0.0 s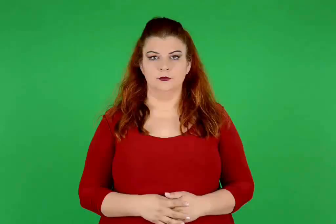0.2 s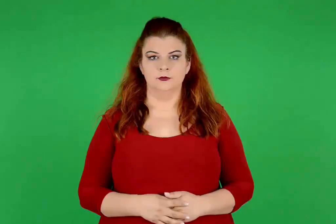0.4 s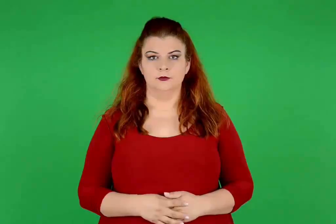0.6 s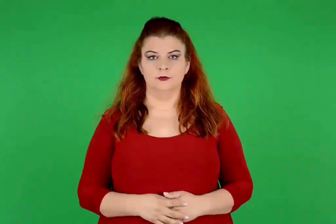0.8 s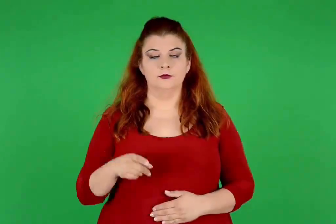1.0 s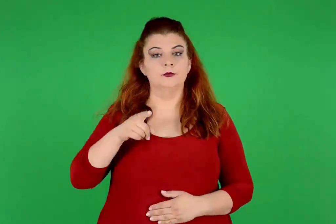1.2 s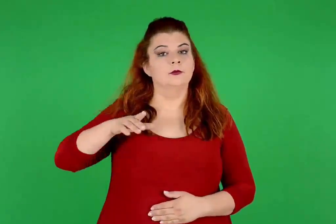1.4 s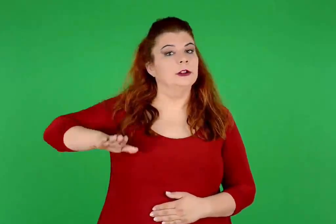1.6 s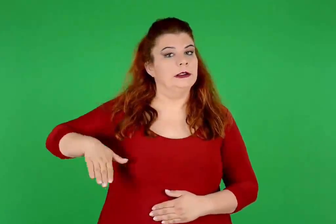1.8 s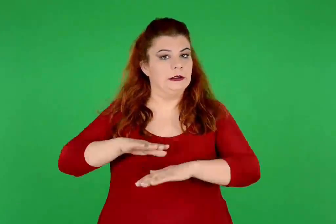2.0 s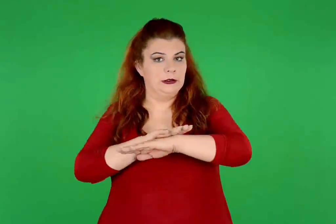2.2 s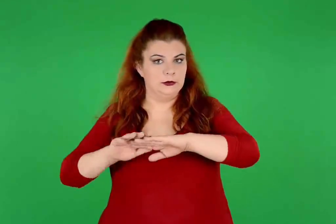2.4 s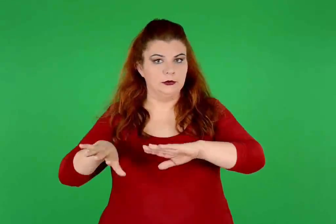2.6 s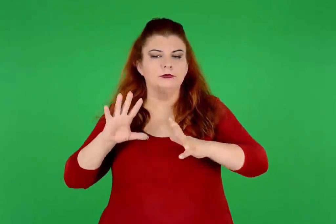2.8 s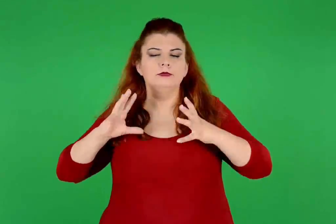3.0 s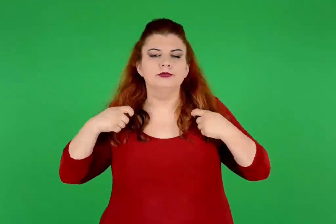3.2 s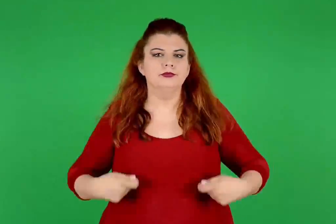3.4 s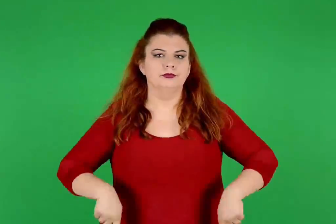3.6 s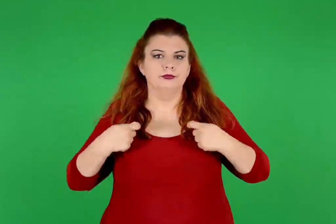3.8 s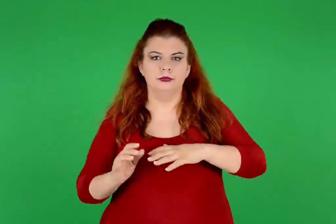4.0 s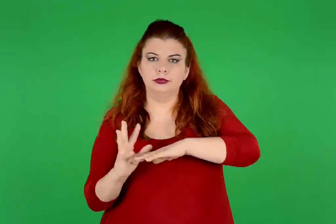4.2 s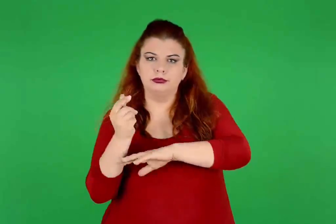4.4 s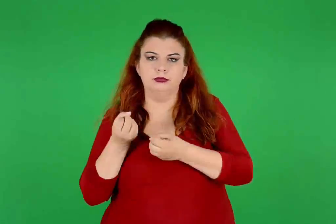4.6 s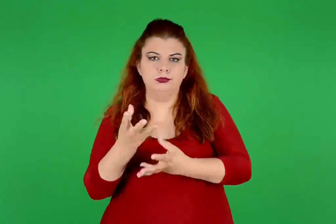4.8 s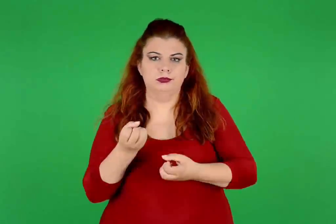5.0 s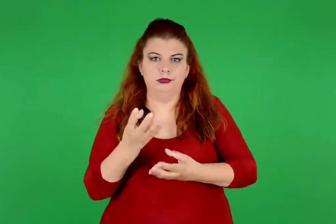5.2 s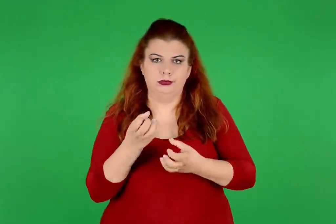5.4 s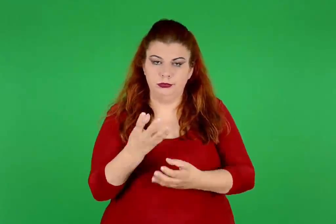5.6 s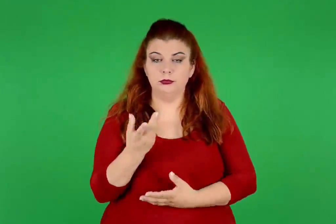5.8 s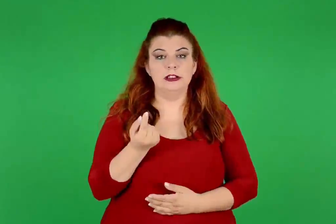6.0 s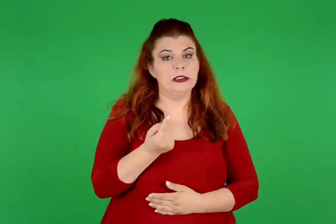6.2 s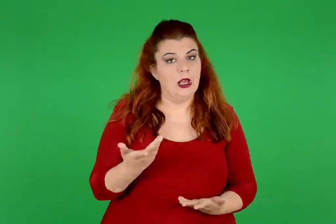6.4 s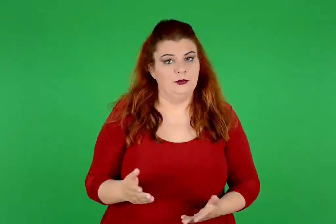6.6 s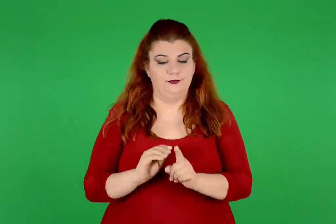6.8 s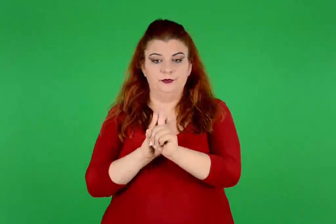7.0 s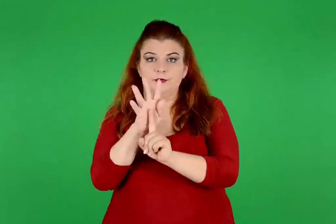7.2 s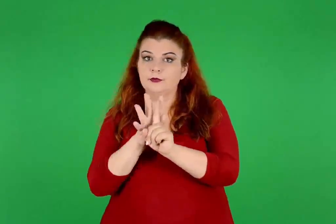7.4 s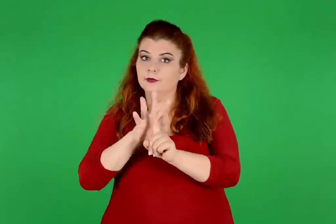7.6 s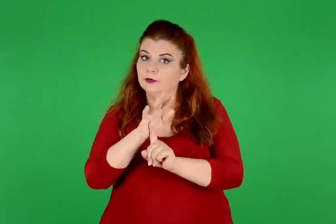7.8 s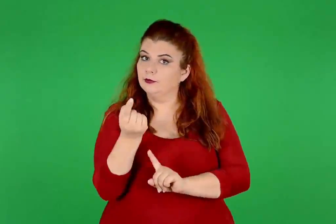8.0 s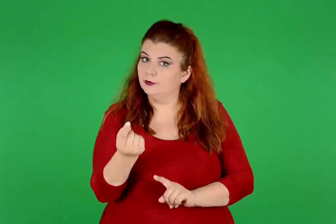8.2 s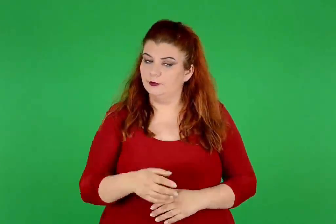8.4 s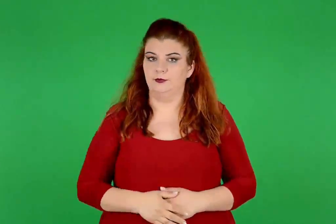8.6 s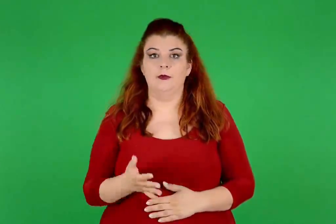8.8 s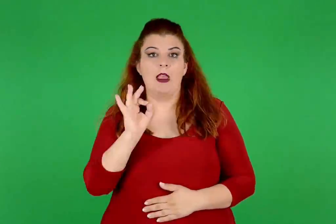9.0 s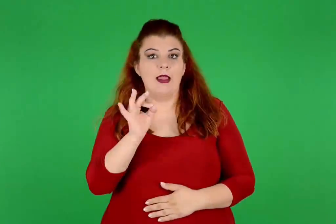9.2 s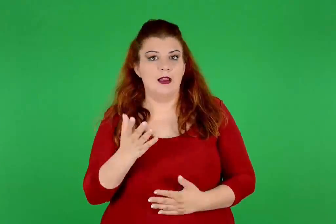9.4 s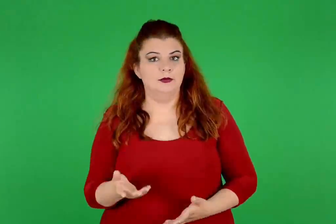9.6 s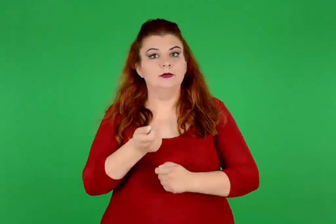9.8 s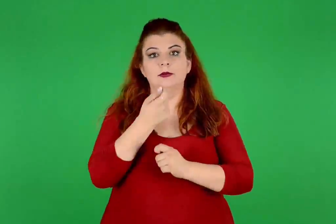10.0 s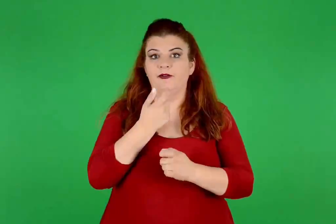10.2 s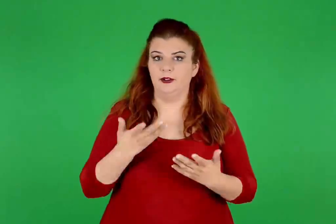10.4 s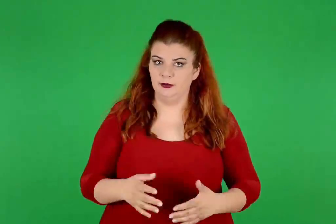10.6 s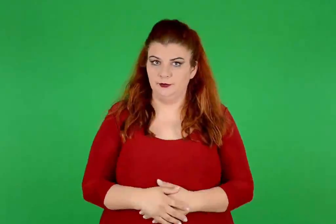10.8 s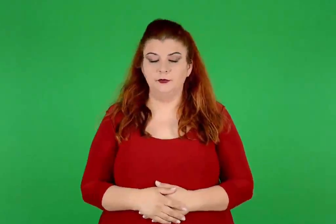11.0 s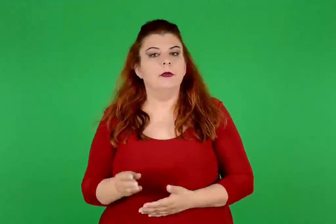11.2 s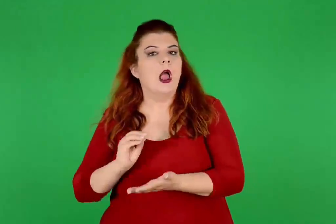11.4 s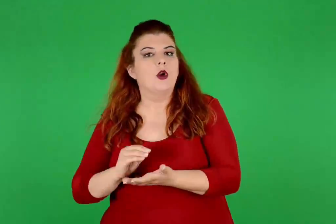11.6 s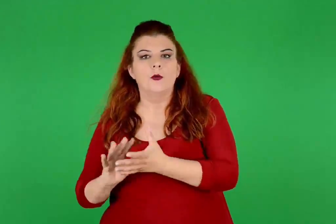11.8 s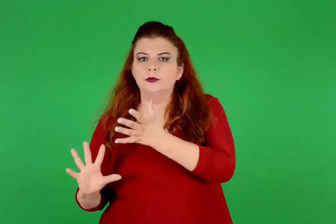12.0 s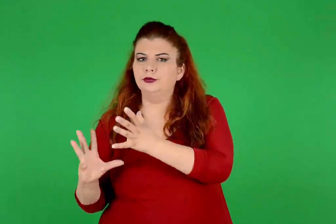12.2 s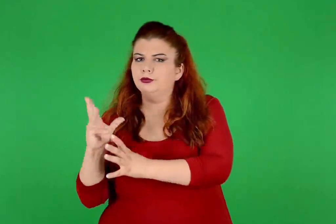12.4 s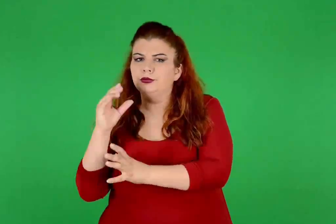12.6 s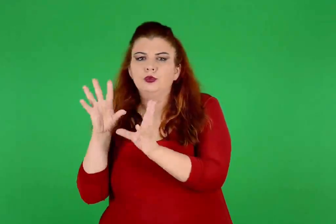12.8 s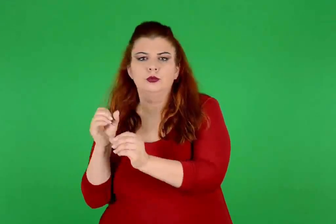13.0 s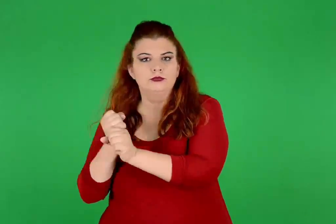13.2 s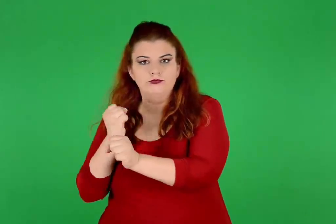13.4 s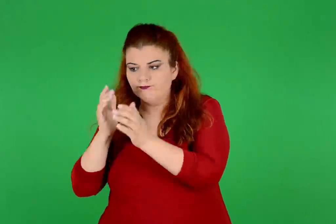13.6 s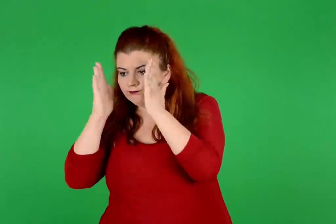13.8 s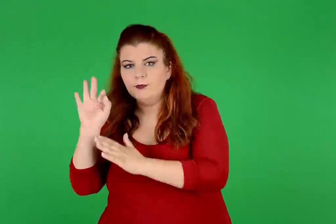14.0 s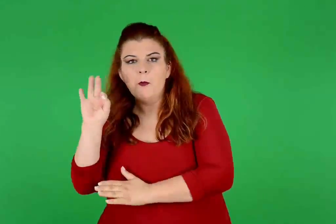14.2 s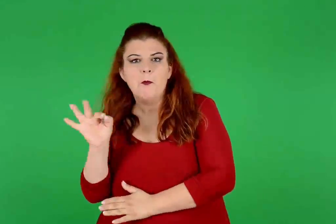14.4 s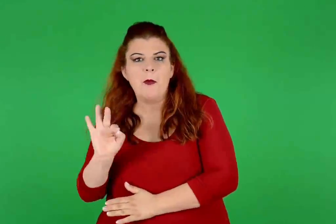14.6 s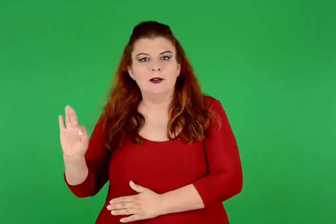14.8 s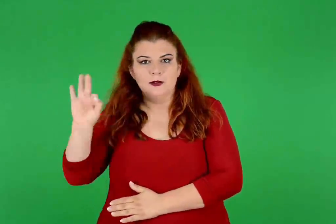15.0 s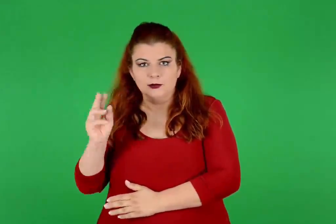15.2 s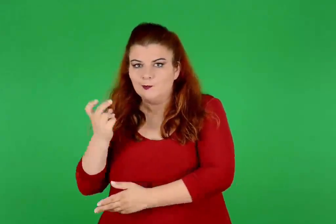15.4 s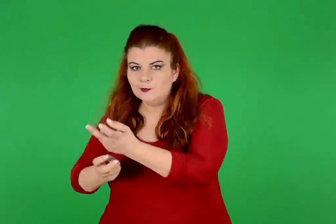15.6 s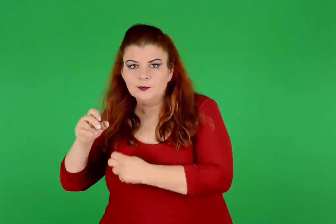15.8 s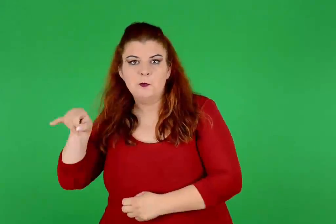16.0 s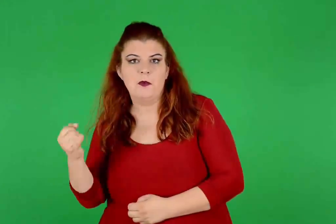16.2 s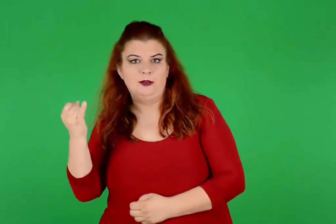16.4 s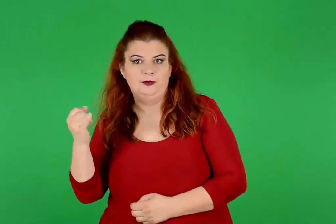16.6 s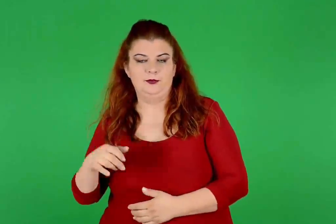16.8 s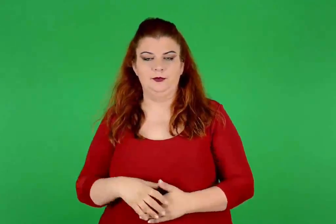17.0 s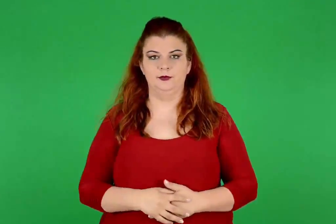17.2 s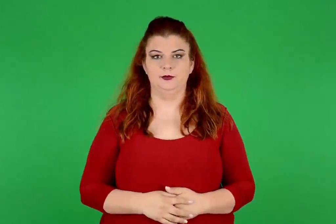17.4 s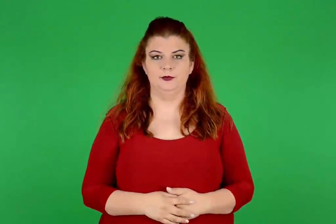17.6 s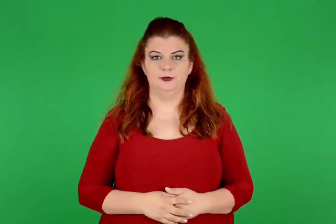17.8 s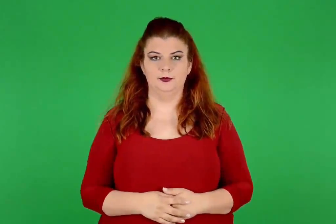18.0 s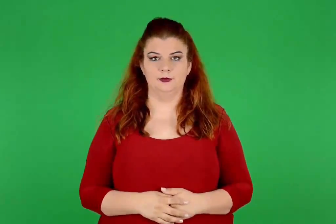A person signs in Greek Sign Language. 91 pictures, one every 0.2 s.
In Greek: η καρπερή γη της κρήτης έδινε άφθονο σιτάρι , κριθάρι , ελιές , και σταφύλια. ήταν επίσης πολύ ανεπτυγμένη και η μελισσοκομία
